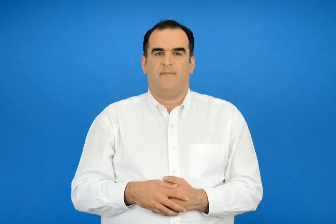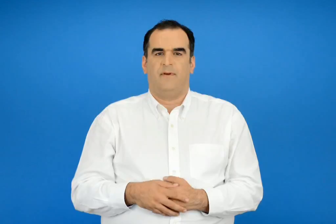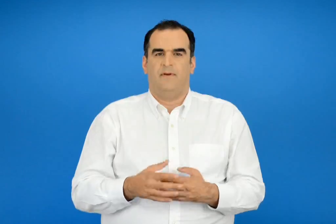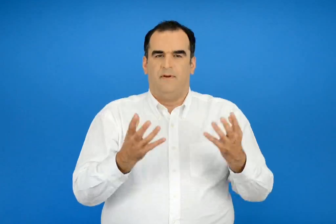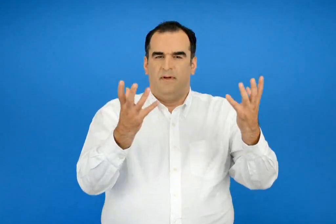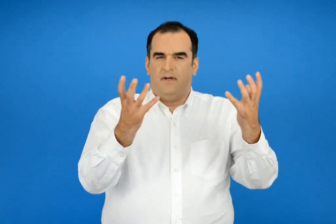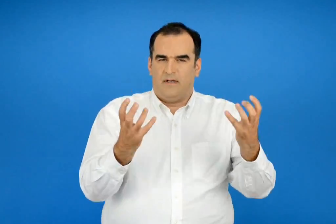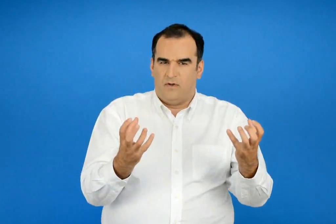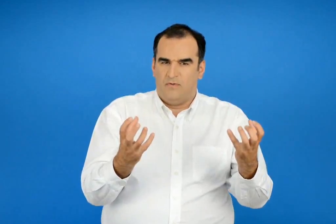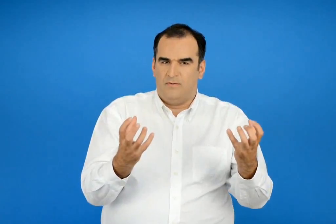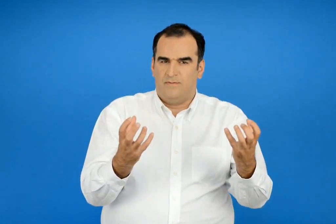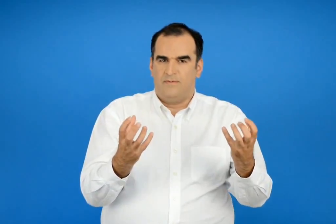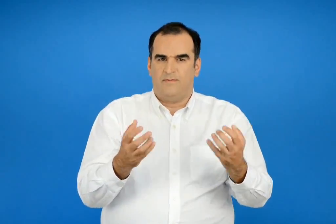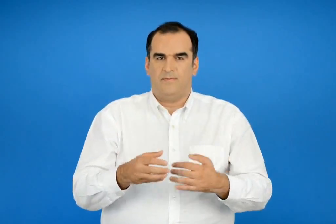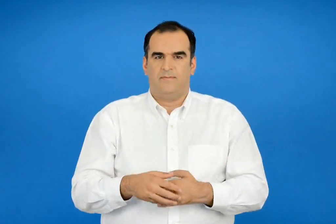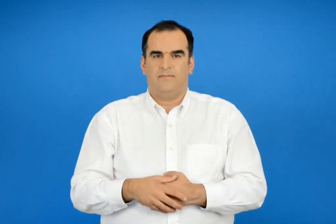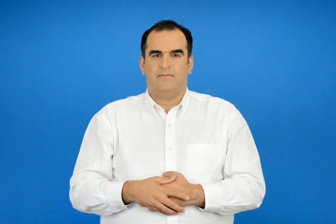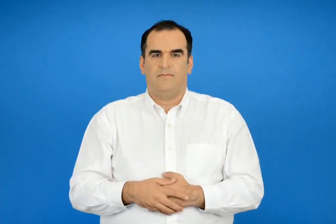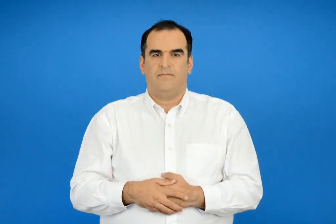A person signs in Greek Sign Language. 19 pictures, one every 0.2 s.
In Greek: υγρός
